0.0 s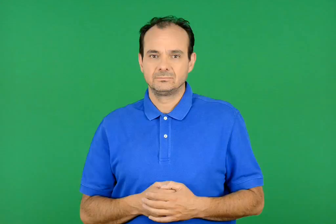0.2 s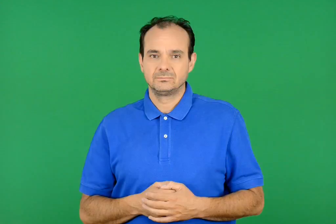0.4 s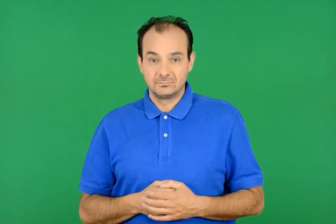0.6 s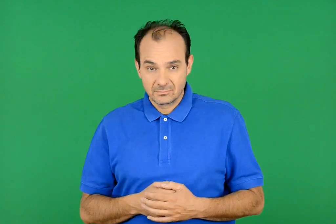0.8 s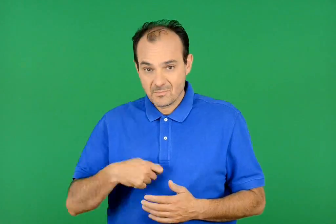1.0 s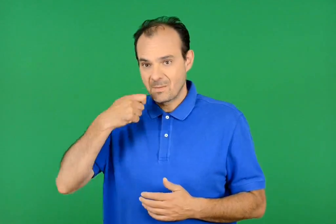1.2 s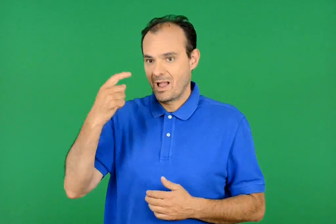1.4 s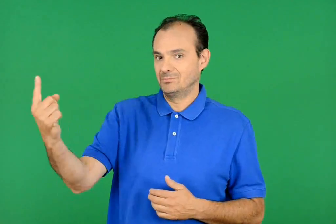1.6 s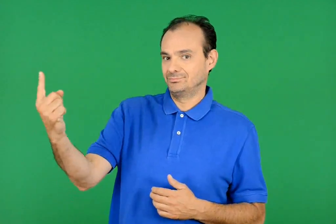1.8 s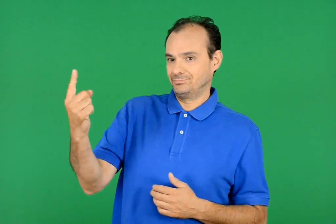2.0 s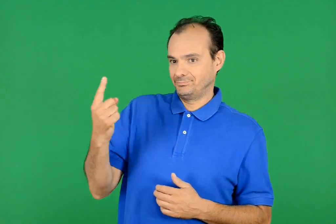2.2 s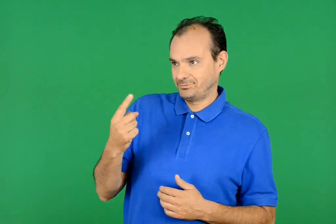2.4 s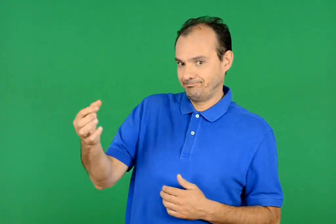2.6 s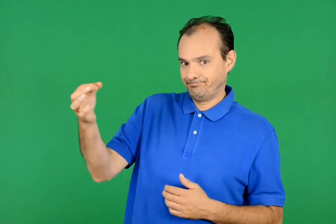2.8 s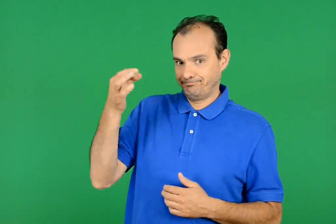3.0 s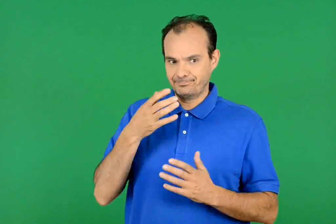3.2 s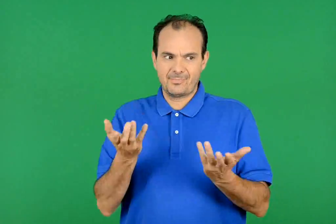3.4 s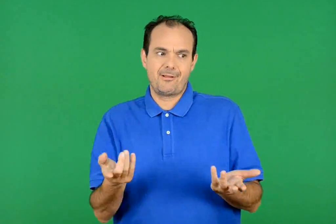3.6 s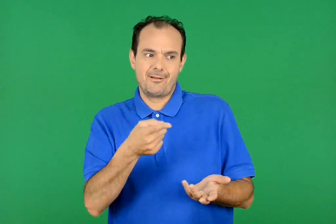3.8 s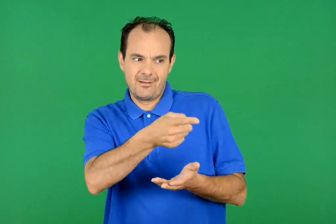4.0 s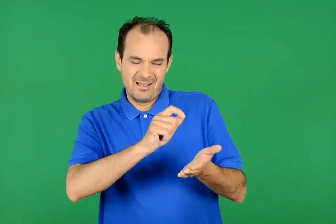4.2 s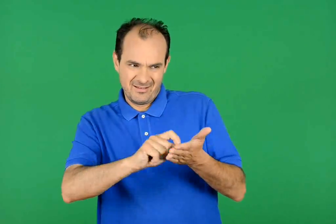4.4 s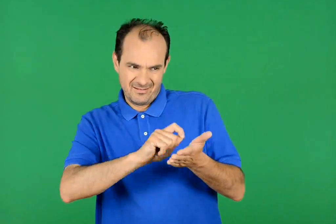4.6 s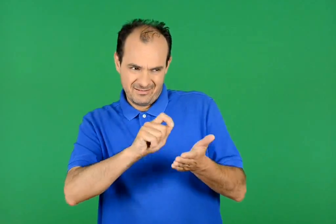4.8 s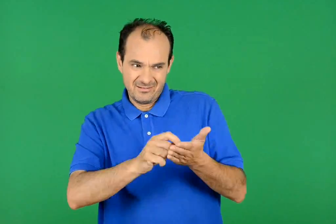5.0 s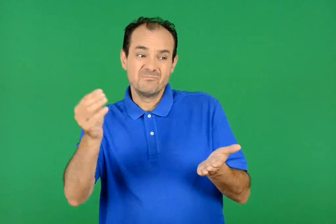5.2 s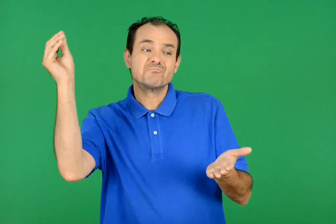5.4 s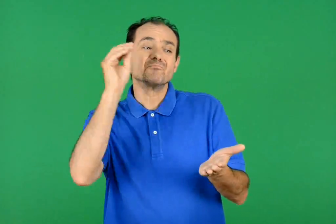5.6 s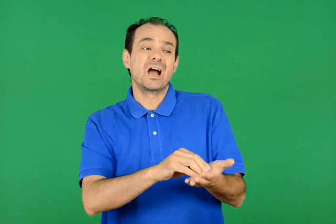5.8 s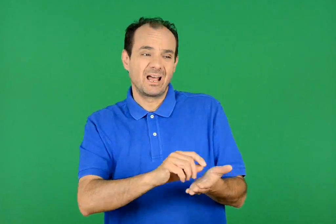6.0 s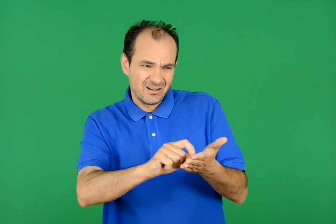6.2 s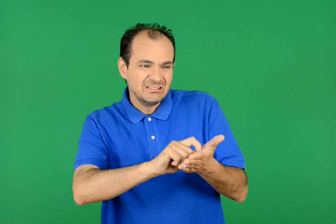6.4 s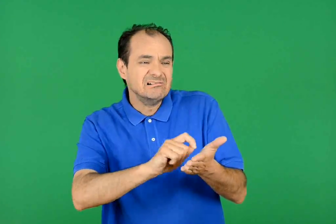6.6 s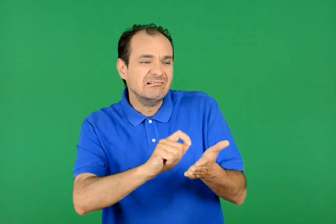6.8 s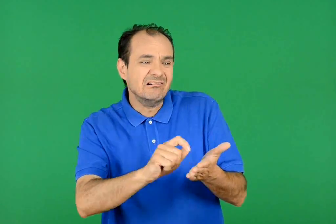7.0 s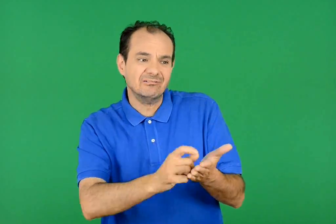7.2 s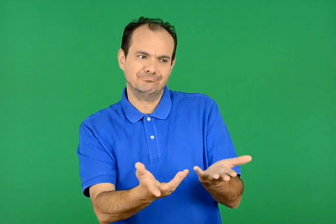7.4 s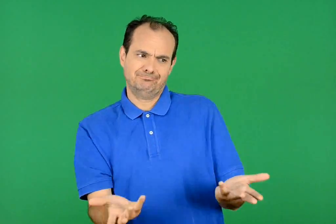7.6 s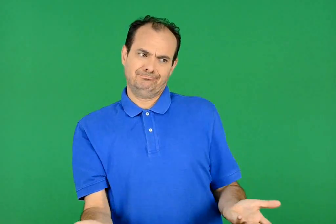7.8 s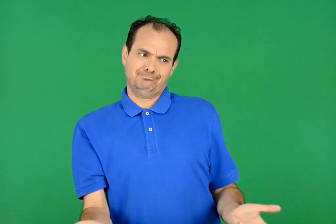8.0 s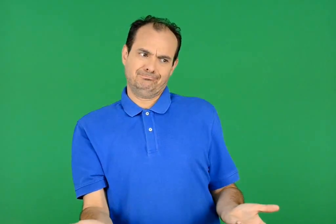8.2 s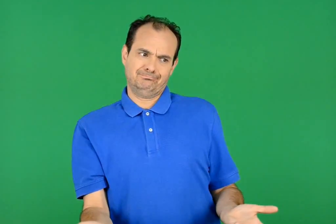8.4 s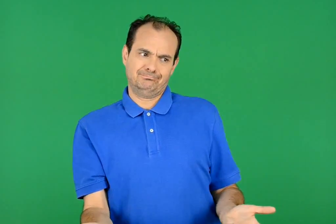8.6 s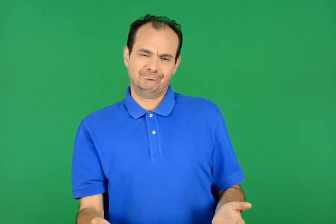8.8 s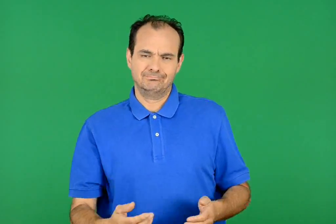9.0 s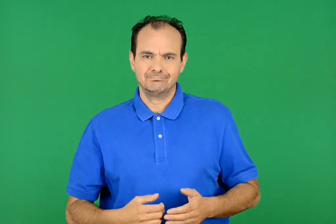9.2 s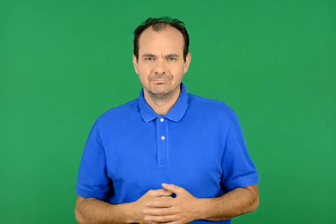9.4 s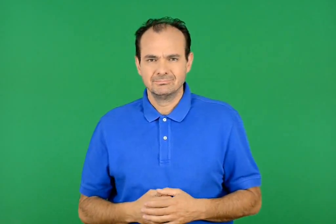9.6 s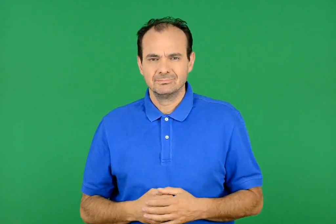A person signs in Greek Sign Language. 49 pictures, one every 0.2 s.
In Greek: τότε ήρθε η μητέρα μου και μου είπε να τα ξαναγράψω , γιατί δεν έβγαιναν τα γράμματα
